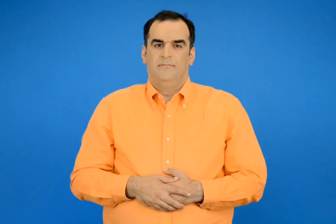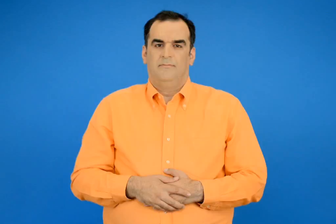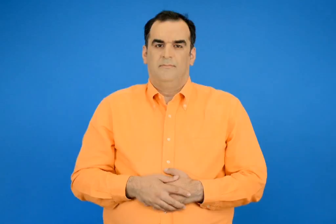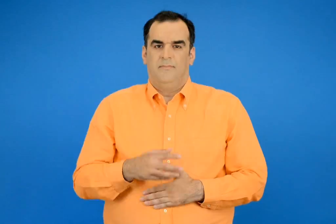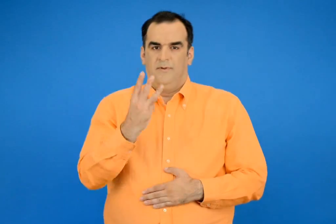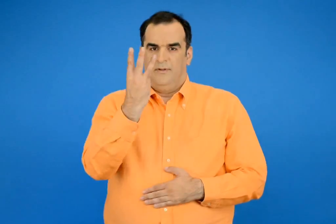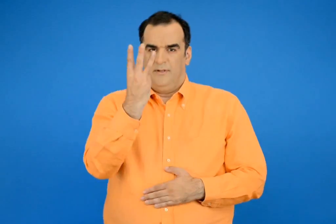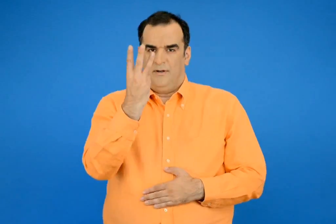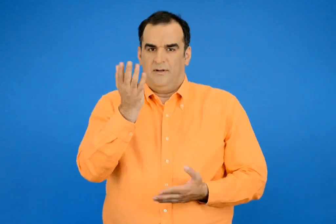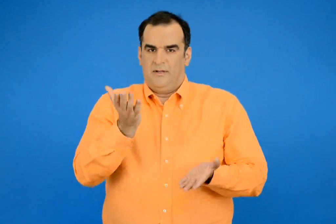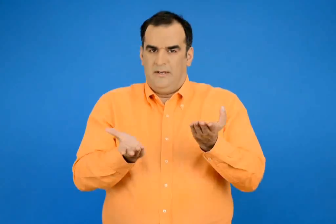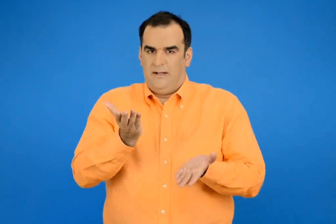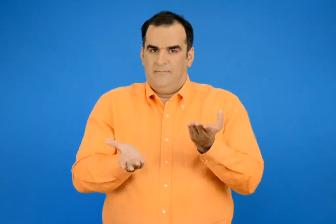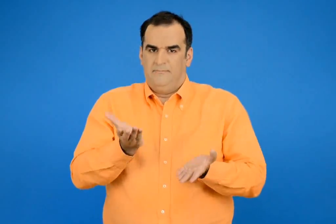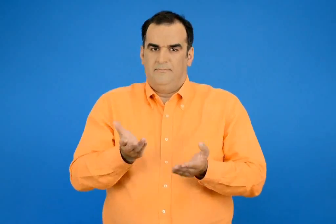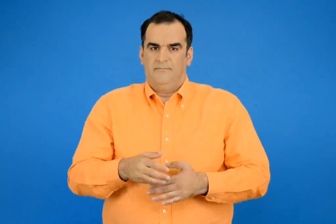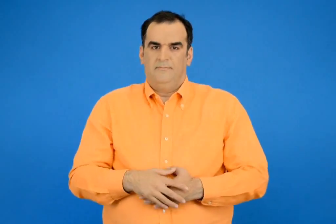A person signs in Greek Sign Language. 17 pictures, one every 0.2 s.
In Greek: 3 κιλά
